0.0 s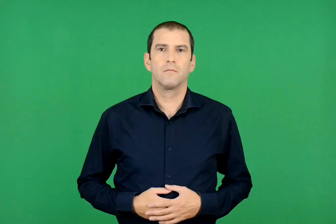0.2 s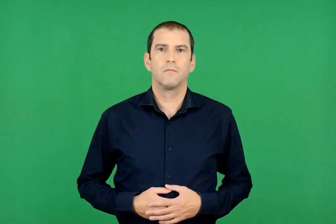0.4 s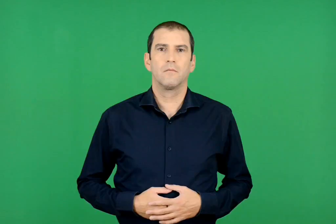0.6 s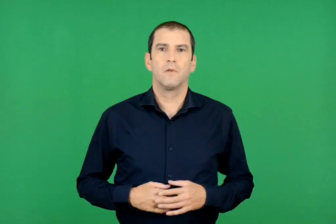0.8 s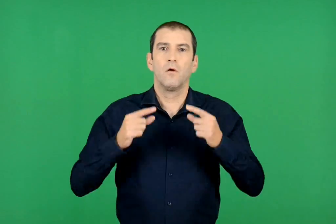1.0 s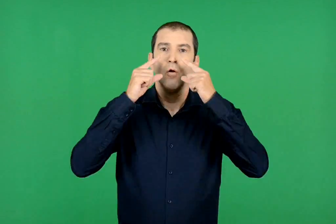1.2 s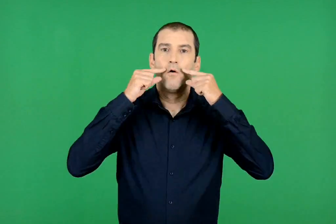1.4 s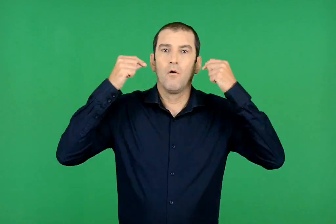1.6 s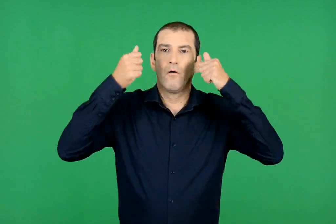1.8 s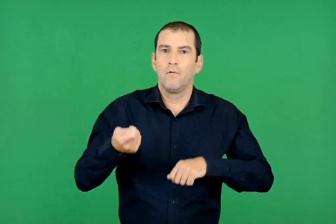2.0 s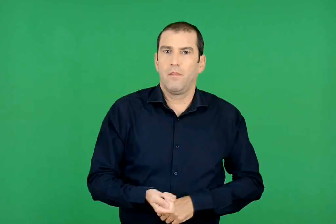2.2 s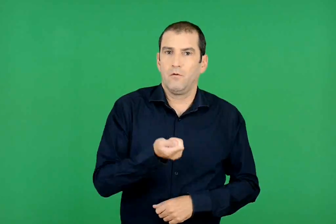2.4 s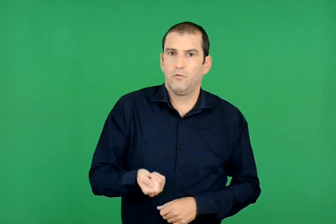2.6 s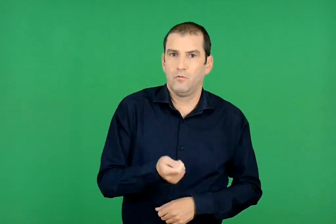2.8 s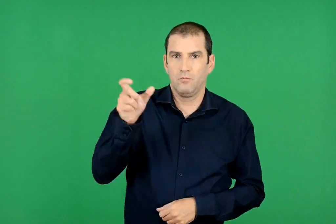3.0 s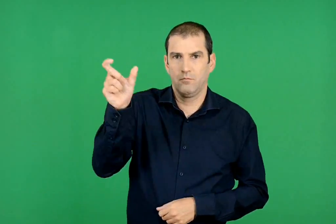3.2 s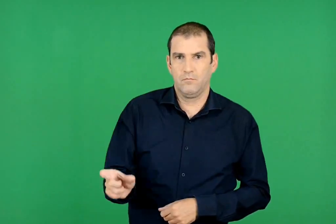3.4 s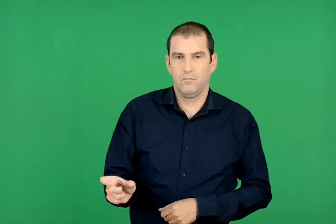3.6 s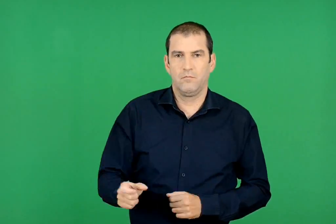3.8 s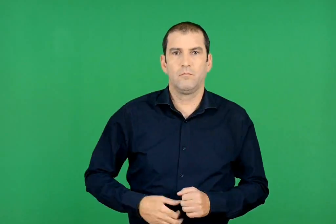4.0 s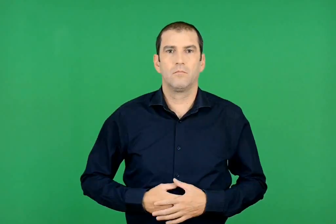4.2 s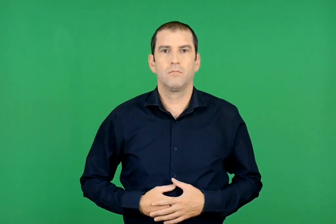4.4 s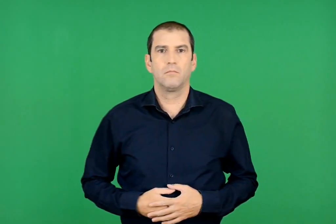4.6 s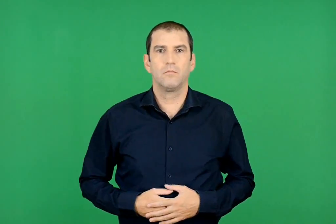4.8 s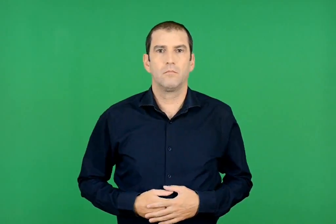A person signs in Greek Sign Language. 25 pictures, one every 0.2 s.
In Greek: ο διάκος
